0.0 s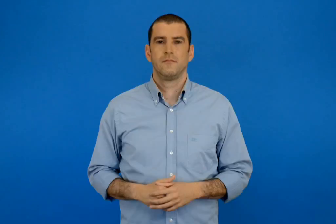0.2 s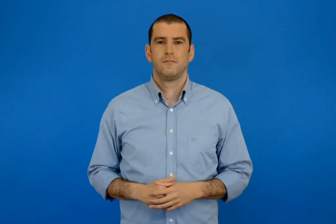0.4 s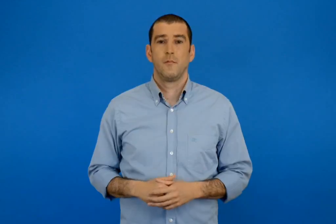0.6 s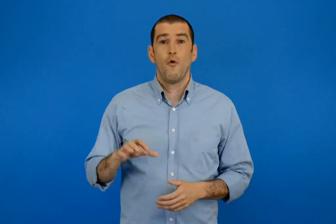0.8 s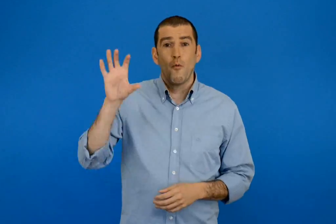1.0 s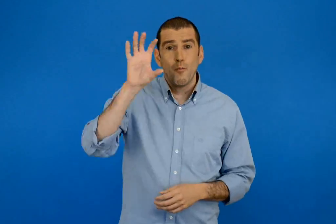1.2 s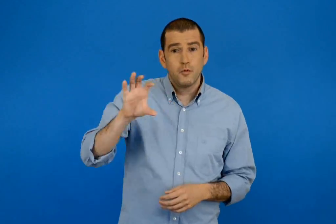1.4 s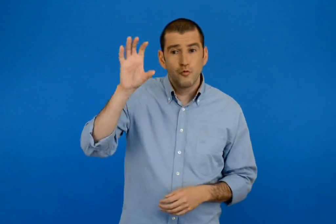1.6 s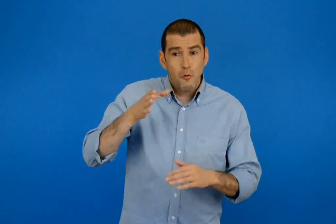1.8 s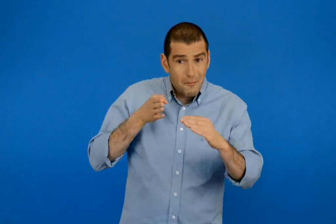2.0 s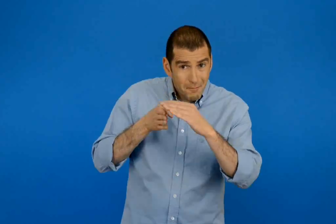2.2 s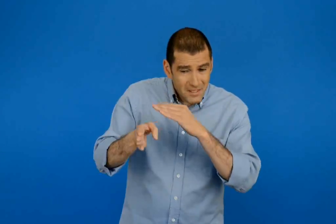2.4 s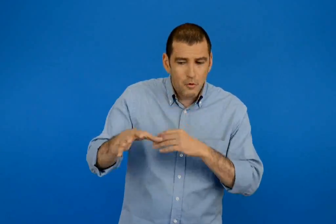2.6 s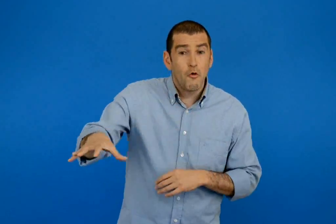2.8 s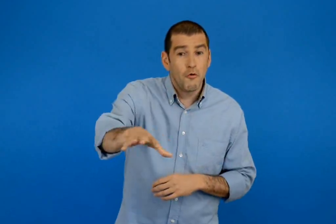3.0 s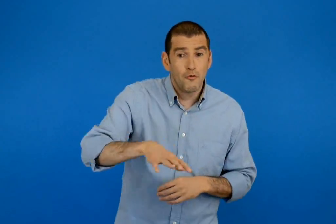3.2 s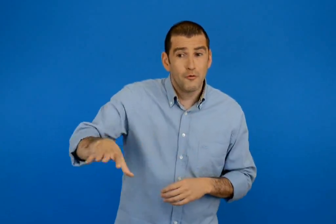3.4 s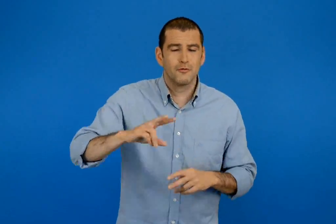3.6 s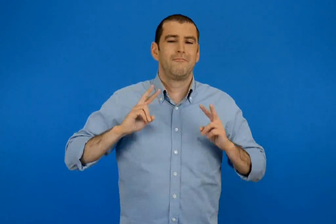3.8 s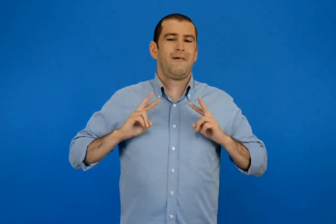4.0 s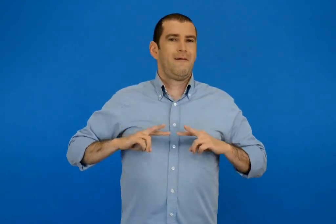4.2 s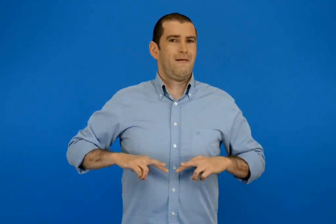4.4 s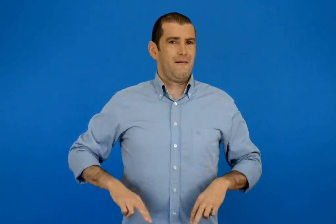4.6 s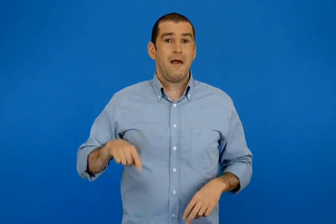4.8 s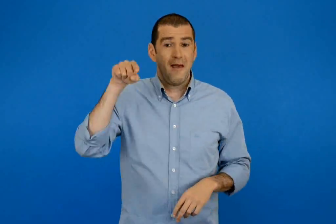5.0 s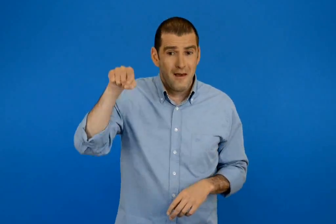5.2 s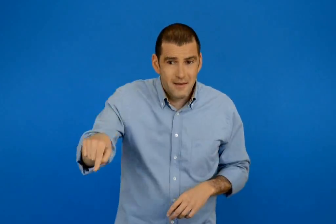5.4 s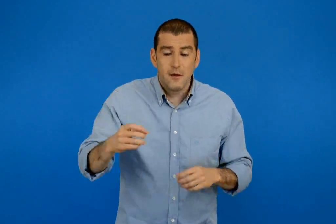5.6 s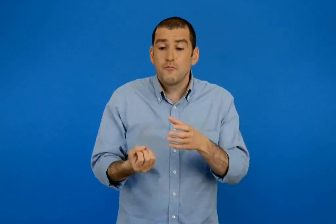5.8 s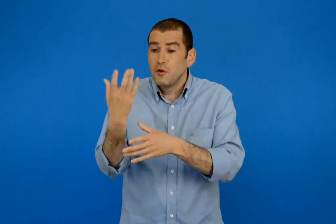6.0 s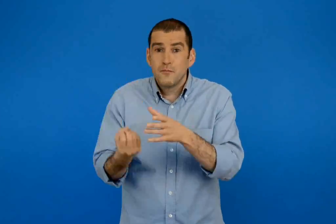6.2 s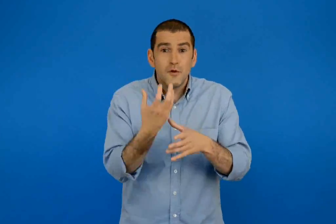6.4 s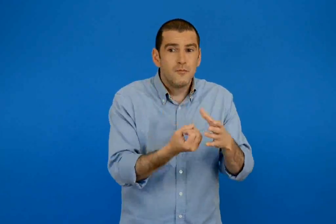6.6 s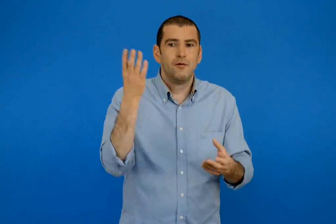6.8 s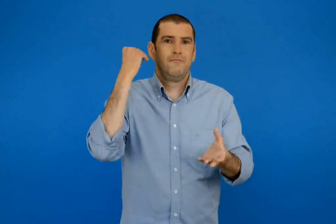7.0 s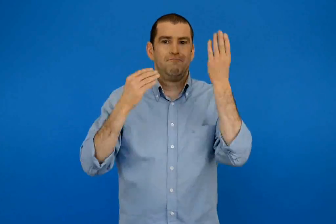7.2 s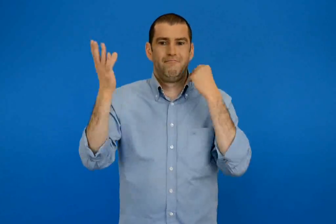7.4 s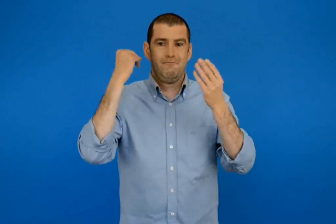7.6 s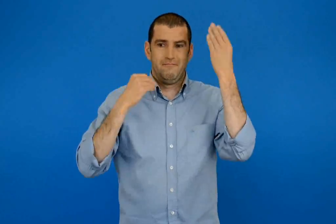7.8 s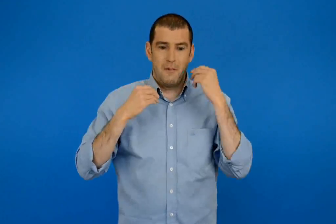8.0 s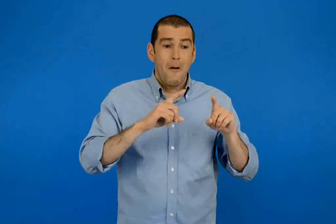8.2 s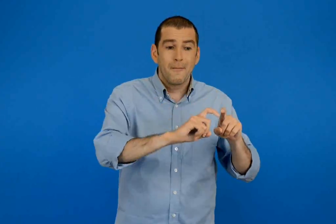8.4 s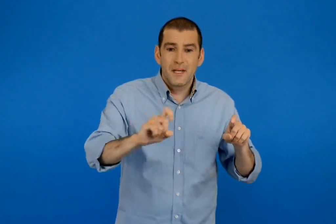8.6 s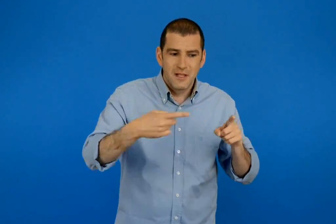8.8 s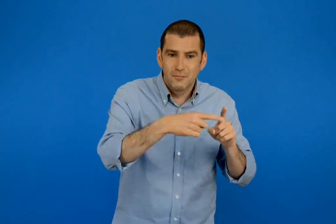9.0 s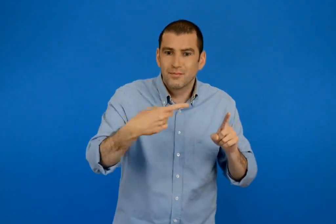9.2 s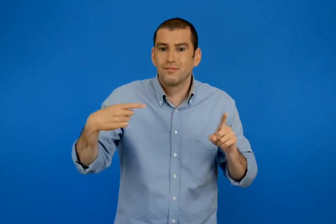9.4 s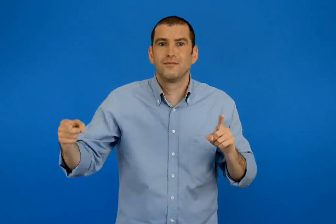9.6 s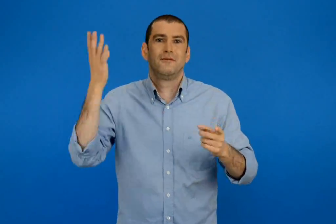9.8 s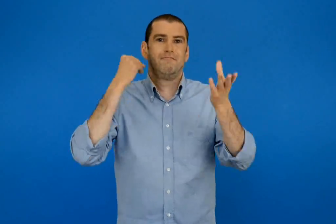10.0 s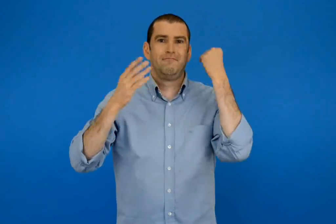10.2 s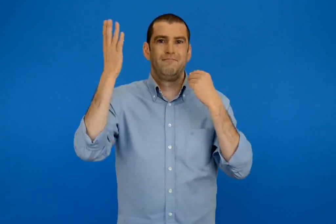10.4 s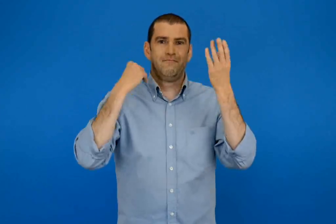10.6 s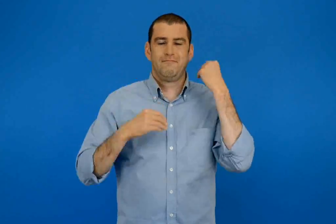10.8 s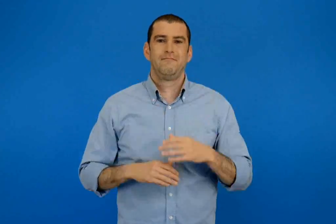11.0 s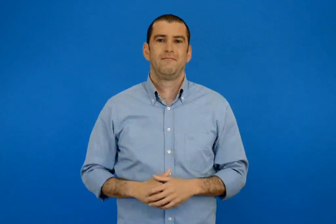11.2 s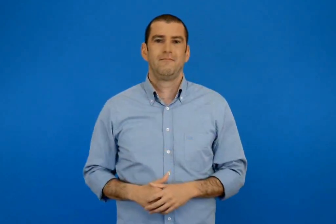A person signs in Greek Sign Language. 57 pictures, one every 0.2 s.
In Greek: το μουσείο είναι ένας ευχάριστος χώρος οπού μπορούμε να μάθουμε κάτι καινούριο και να κάνουμε όμορφα πράγματα
